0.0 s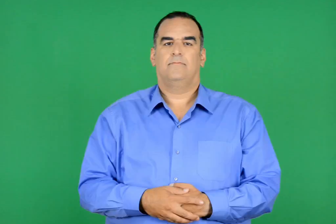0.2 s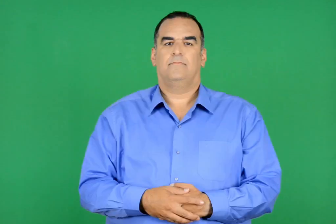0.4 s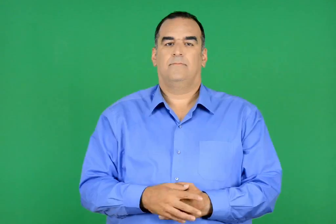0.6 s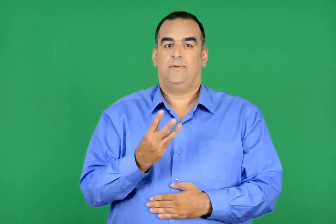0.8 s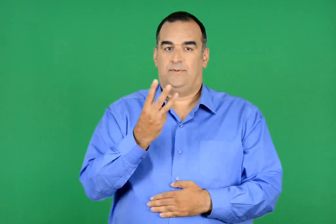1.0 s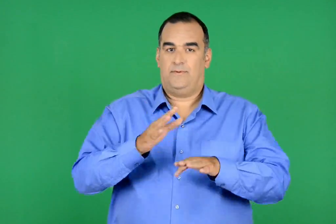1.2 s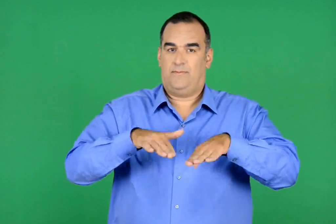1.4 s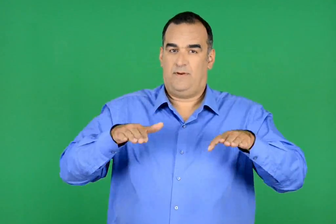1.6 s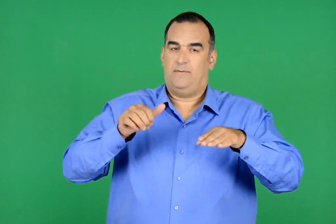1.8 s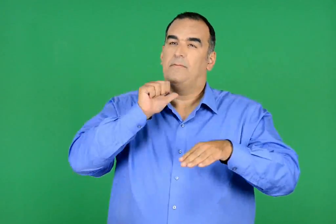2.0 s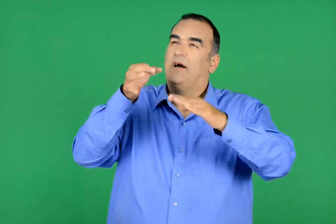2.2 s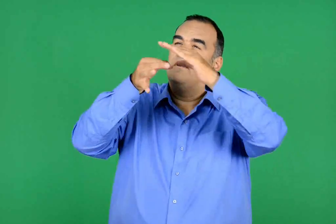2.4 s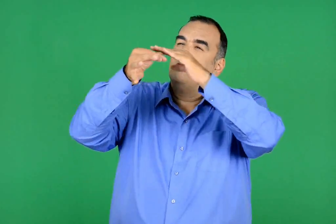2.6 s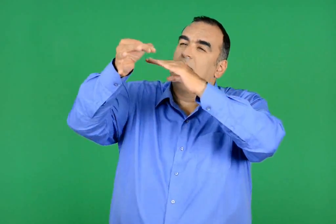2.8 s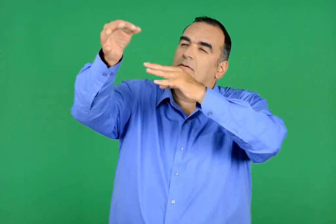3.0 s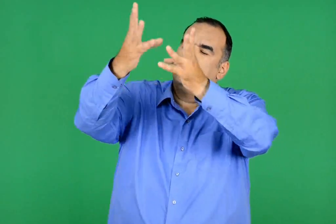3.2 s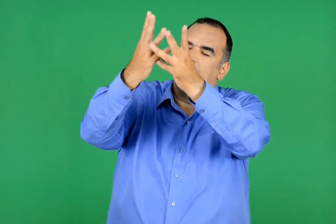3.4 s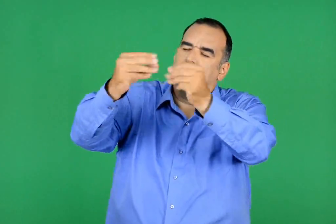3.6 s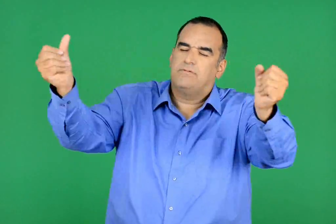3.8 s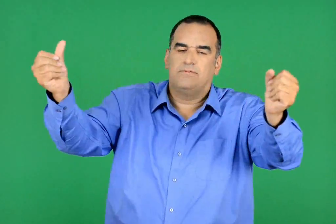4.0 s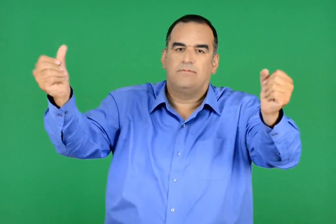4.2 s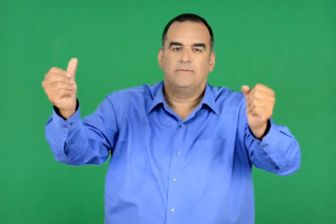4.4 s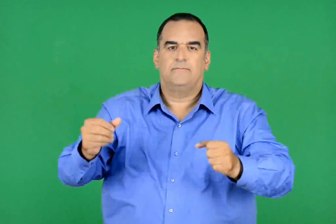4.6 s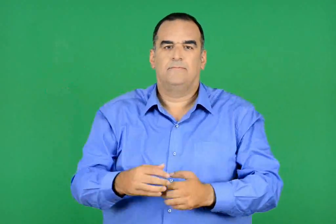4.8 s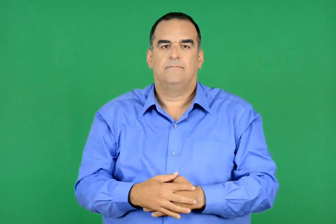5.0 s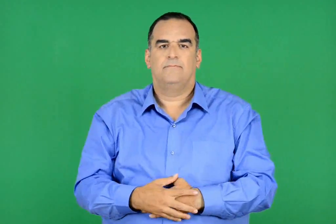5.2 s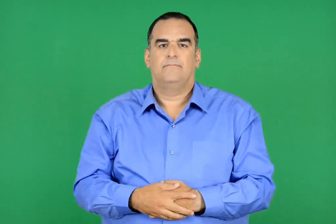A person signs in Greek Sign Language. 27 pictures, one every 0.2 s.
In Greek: τρία παιδιά χαμένα στο διάστημα
